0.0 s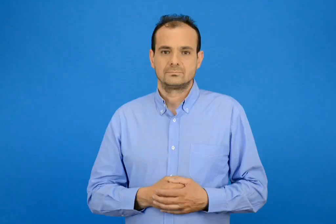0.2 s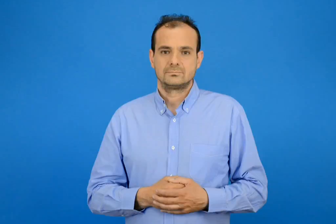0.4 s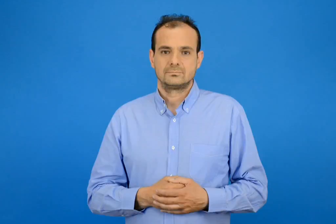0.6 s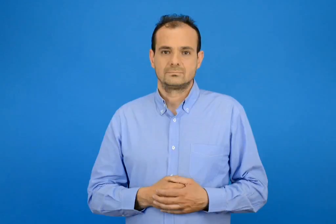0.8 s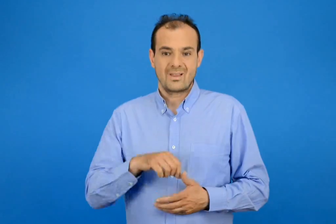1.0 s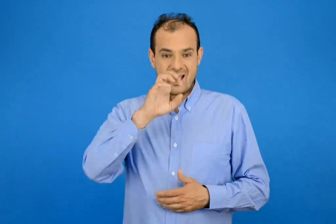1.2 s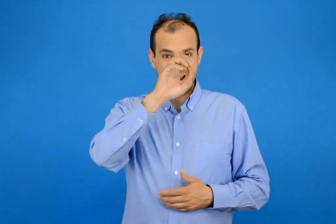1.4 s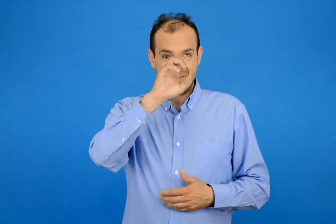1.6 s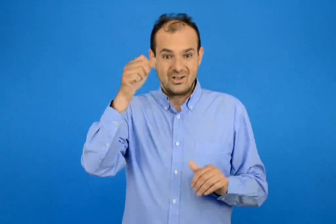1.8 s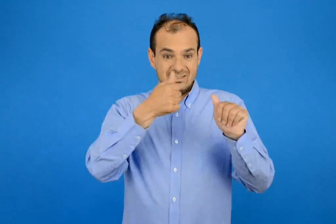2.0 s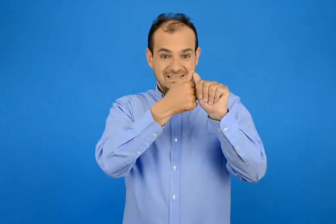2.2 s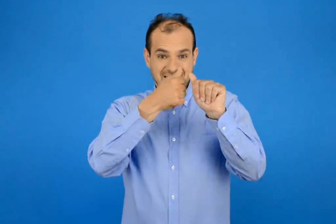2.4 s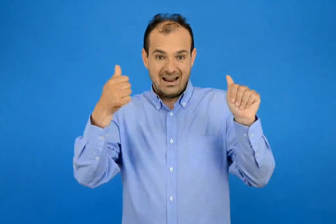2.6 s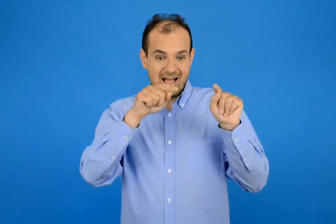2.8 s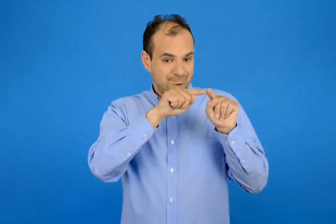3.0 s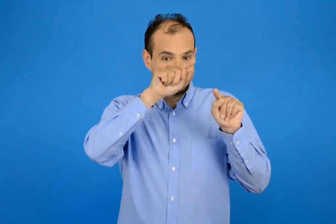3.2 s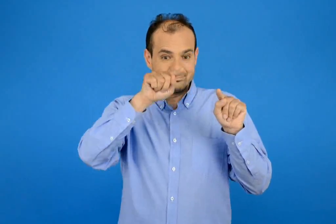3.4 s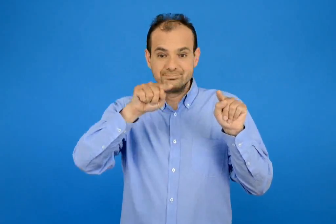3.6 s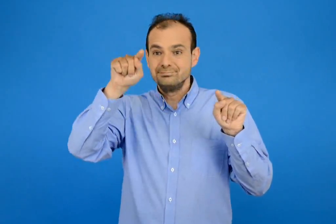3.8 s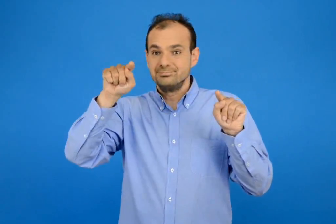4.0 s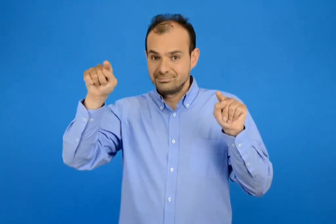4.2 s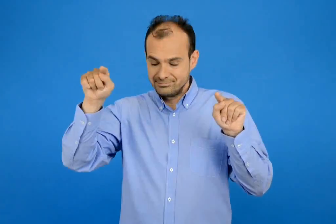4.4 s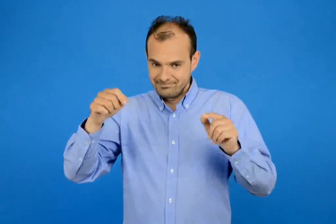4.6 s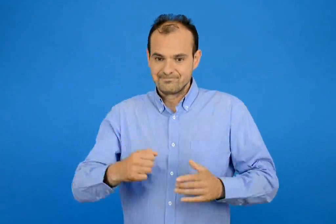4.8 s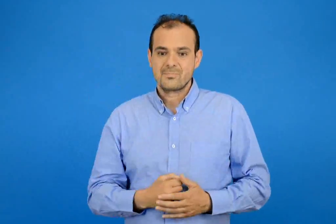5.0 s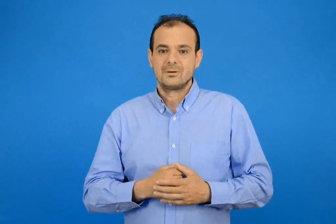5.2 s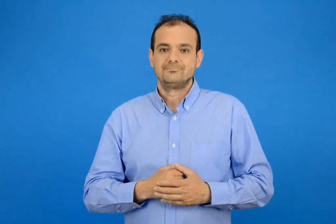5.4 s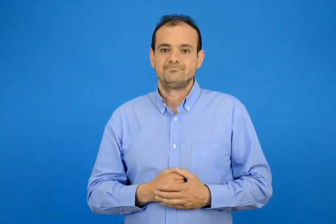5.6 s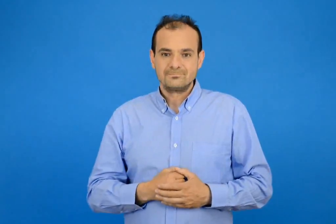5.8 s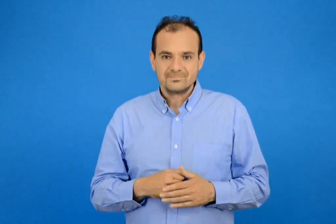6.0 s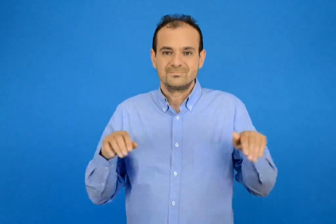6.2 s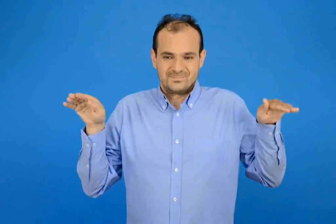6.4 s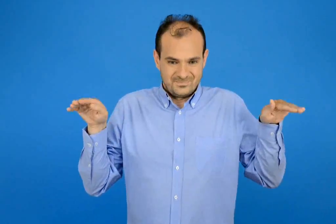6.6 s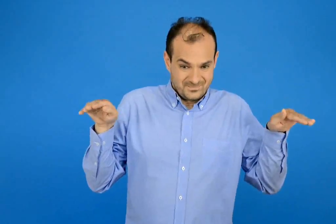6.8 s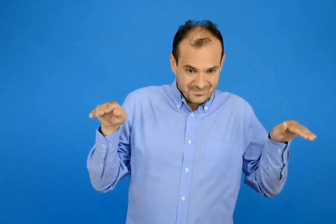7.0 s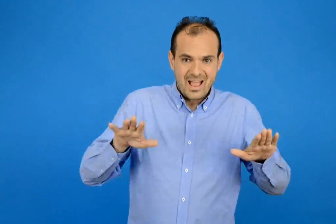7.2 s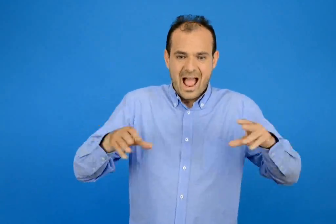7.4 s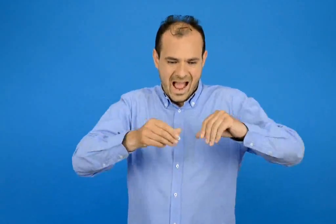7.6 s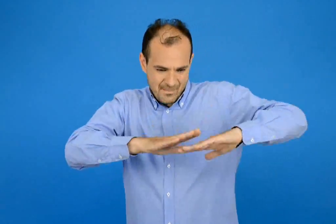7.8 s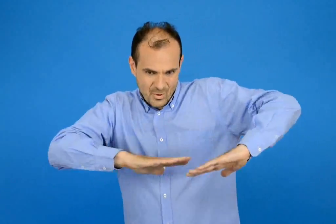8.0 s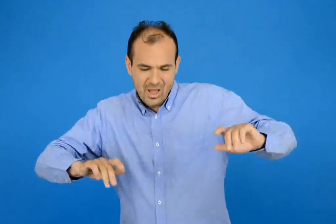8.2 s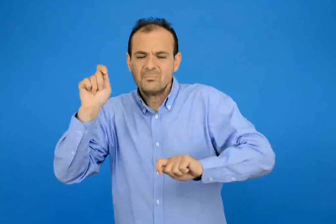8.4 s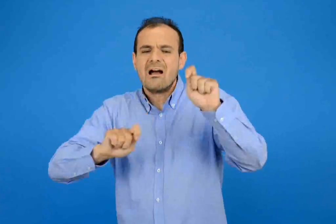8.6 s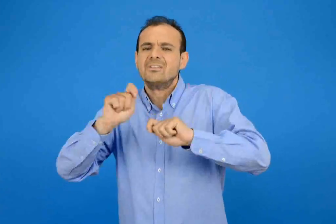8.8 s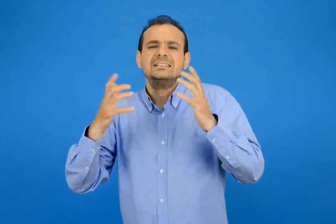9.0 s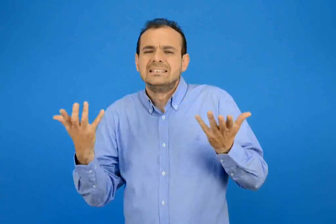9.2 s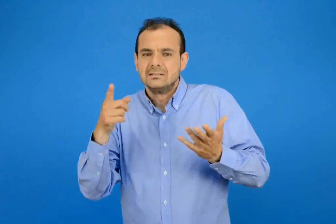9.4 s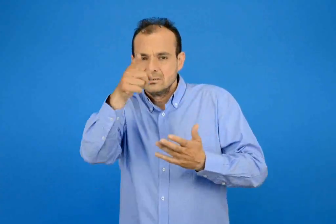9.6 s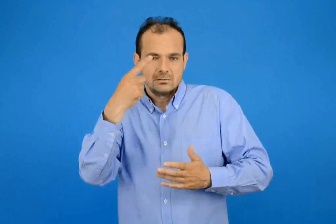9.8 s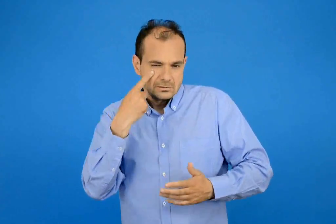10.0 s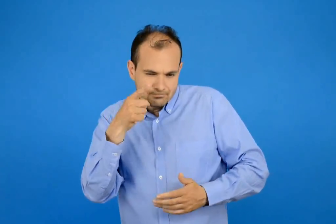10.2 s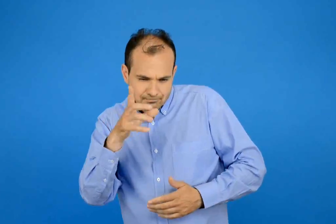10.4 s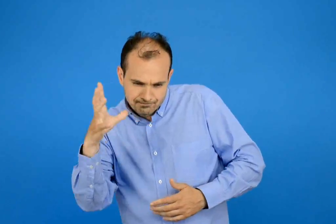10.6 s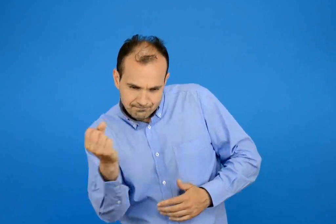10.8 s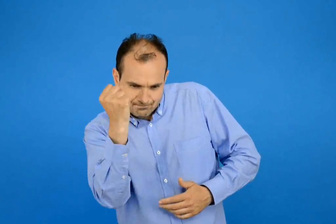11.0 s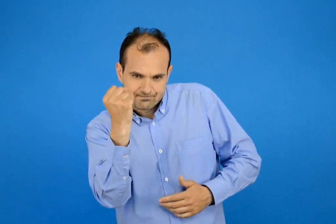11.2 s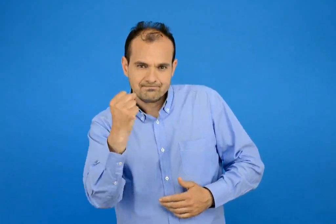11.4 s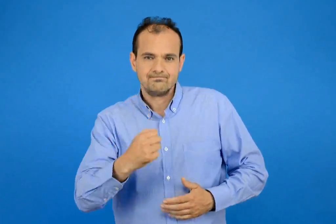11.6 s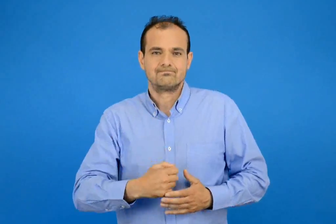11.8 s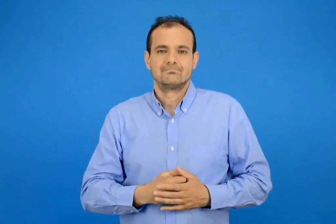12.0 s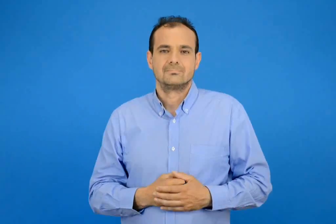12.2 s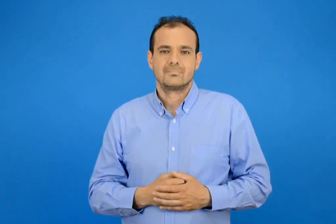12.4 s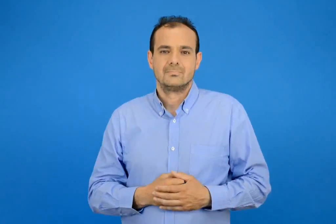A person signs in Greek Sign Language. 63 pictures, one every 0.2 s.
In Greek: ένωσε τα γράμματα του αλφάβητου με τη σειρά τους θα βρεις τι έφτιαξαν τα κοτσυφάκια στην αμμουδιά
